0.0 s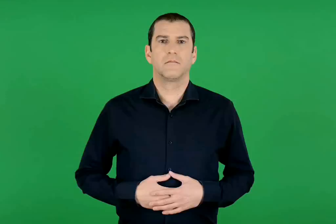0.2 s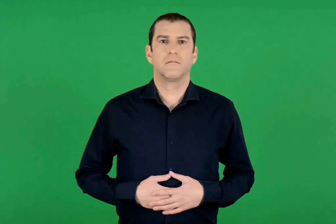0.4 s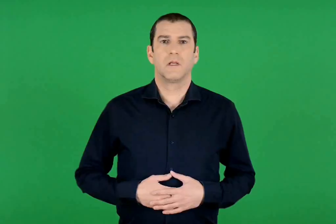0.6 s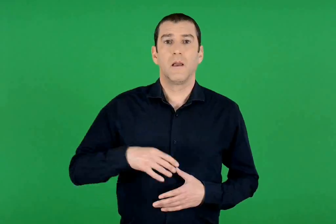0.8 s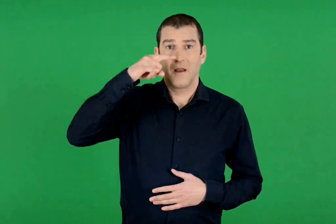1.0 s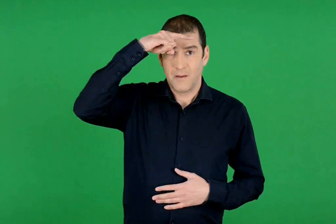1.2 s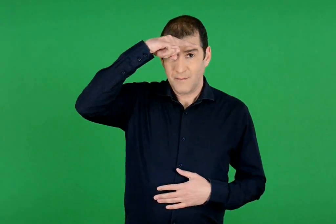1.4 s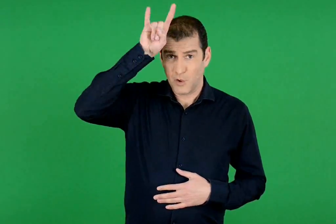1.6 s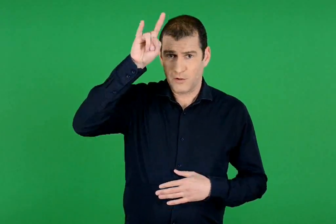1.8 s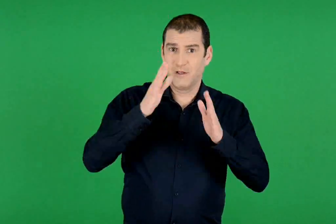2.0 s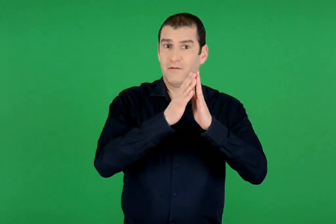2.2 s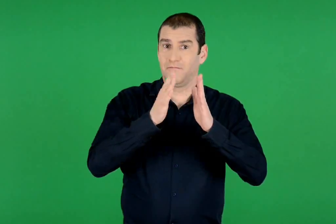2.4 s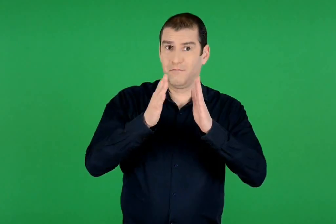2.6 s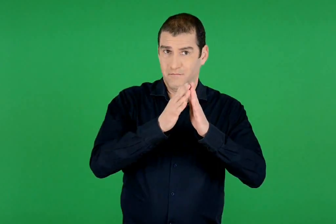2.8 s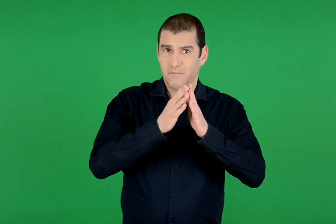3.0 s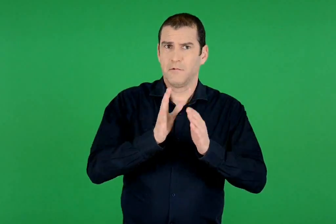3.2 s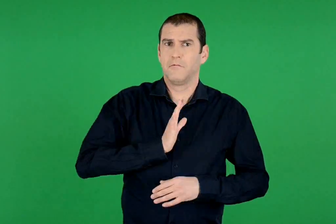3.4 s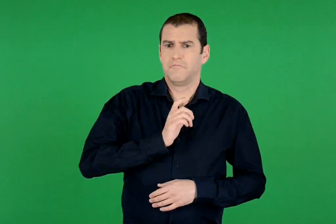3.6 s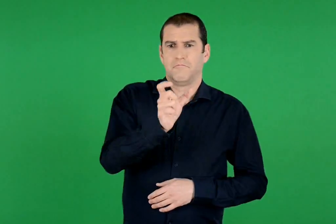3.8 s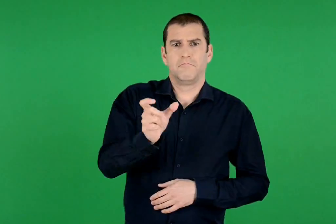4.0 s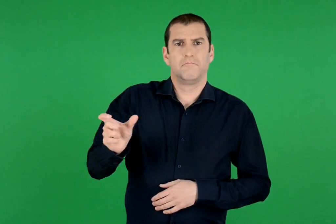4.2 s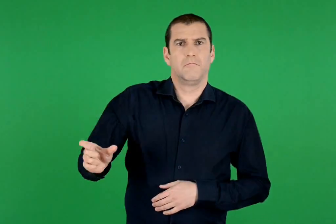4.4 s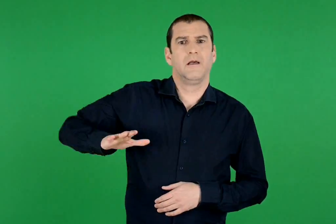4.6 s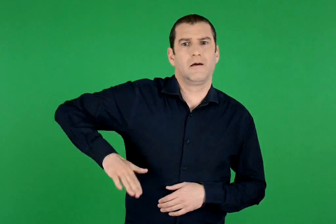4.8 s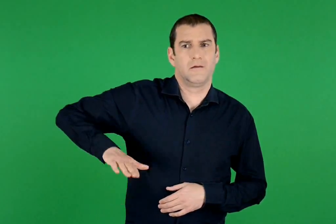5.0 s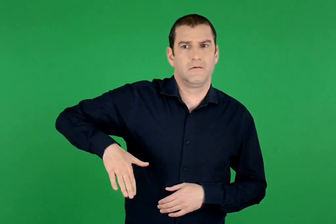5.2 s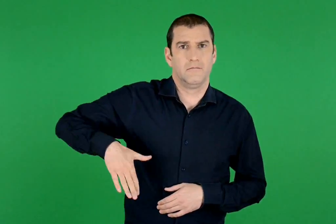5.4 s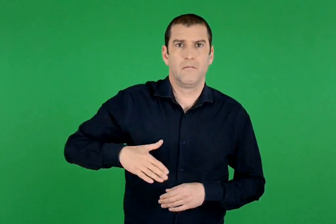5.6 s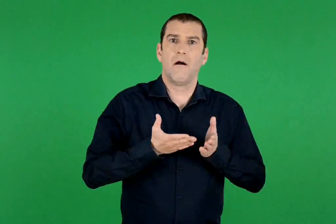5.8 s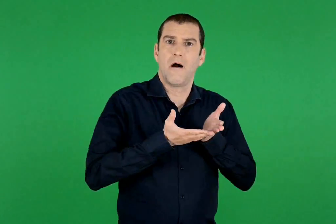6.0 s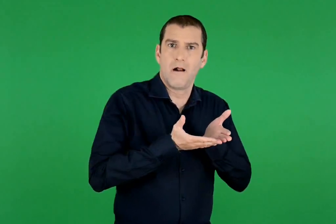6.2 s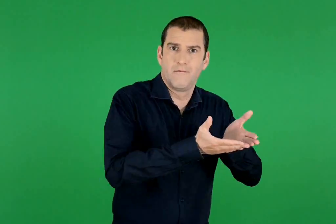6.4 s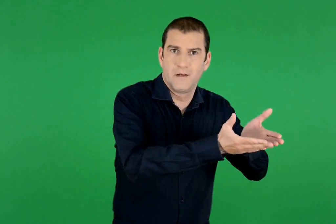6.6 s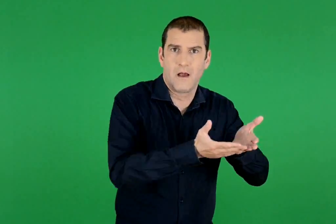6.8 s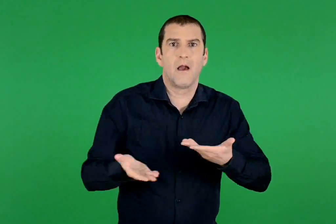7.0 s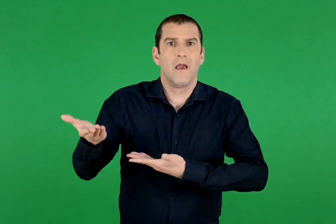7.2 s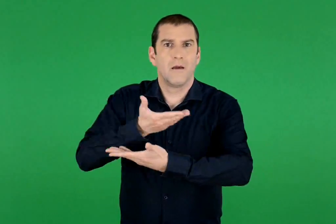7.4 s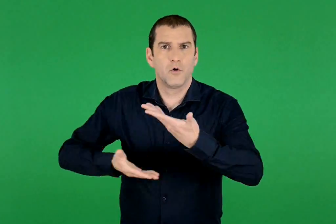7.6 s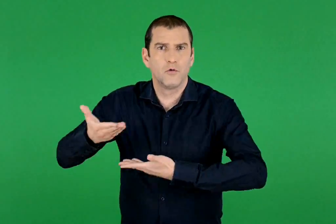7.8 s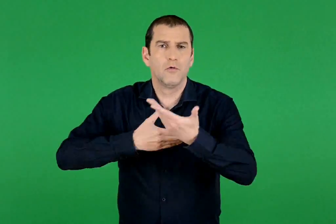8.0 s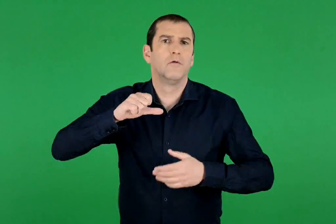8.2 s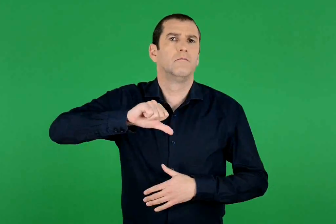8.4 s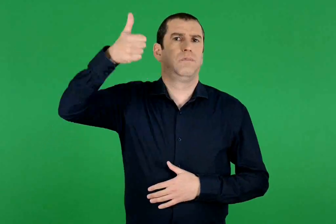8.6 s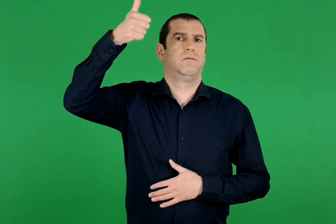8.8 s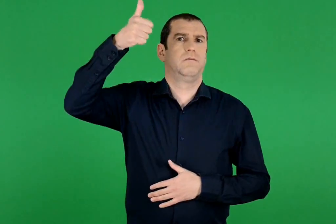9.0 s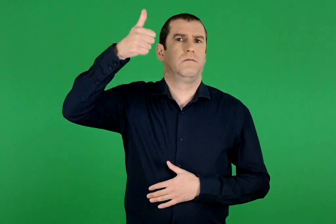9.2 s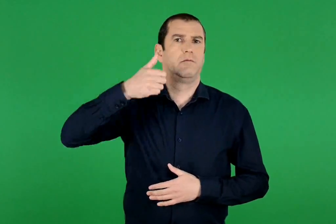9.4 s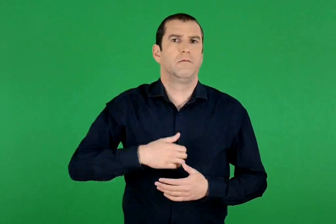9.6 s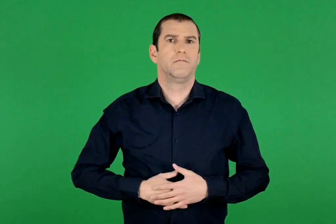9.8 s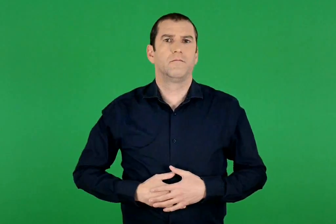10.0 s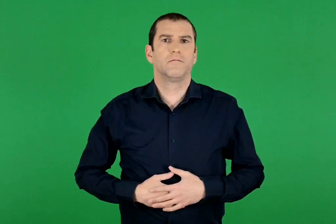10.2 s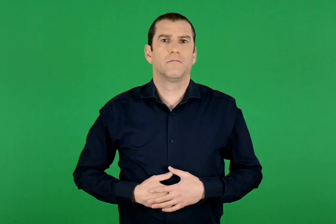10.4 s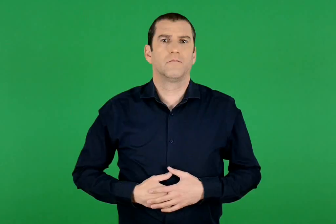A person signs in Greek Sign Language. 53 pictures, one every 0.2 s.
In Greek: οι κρήτες πρώτοι στη ναυτιλία και το εμπόριο στη μινωική εποχή
